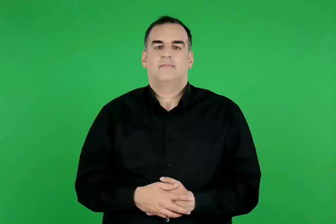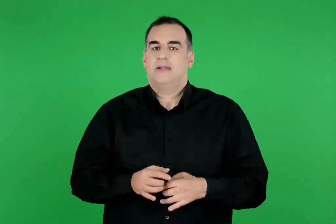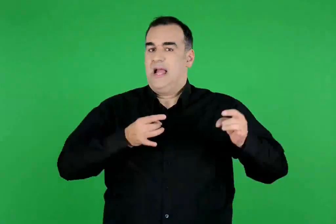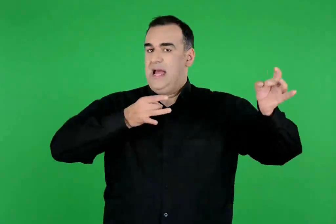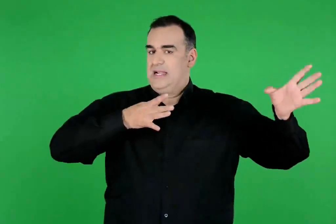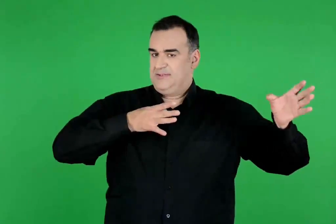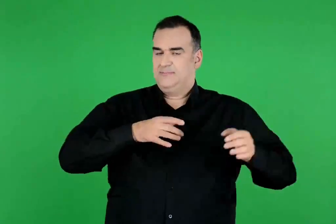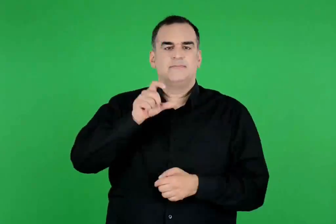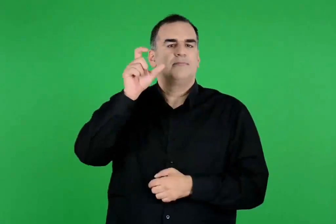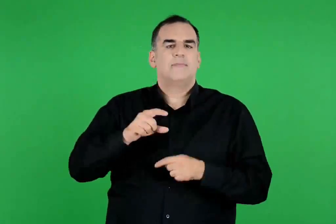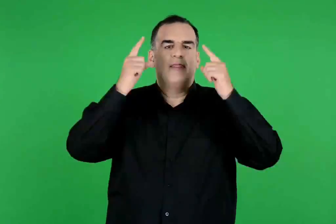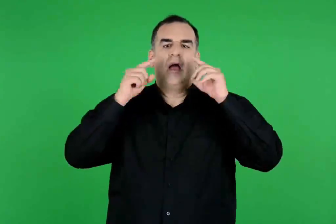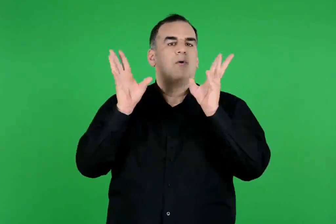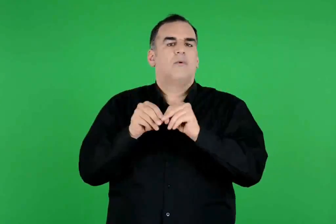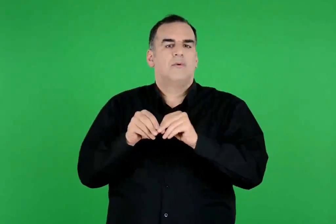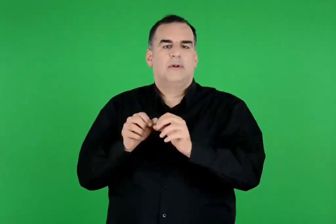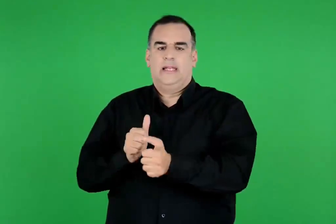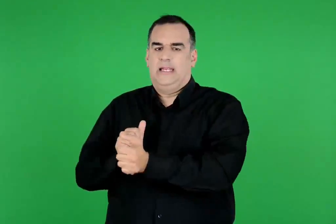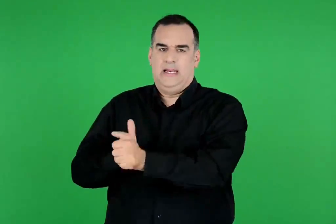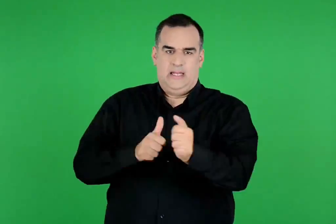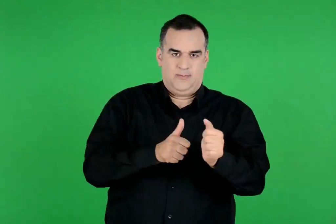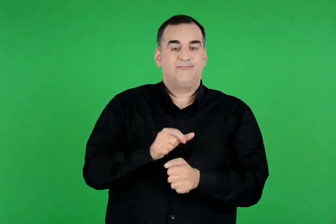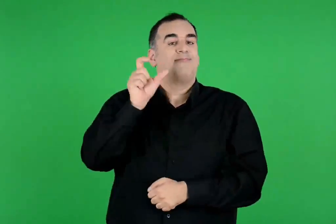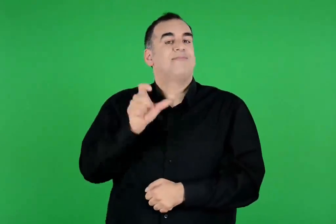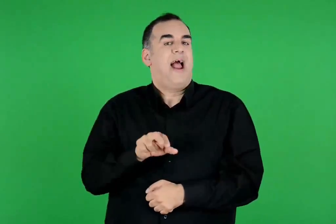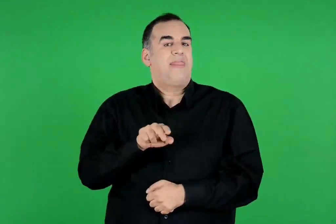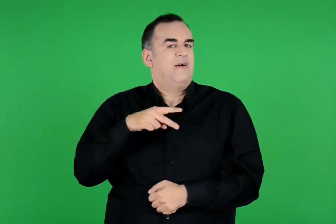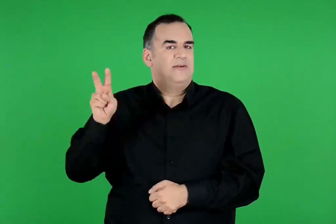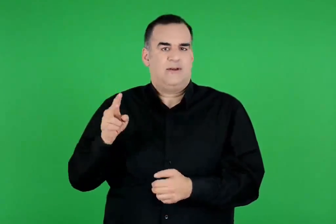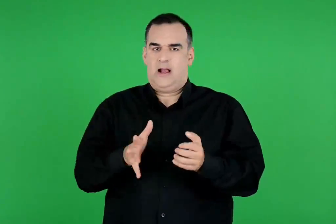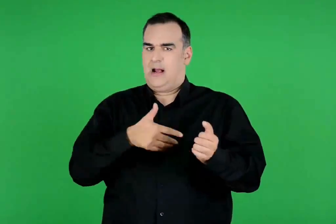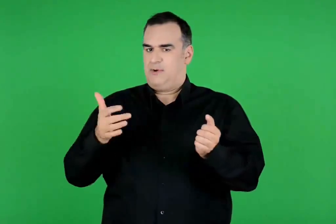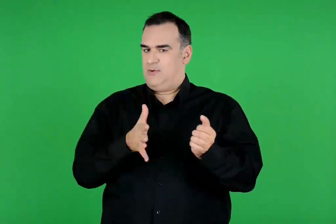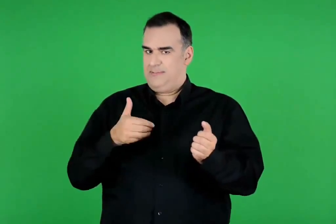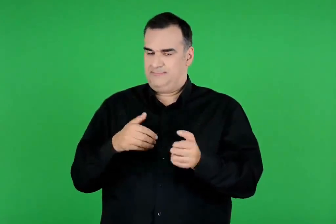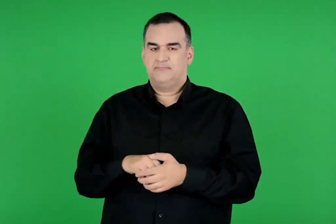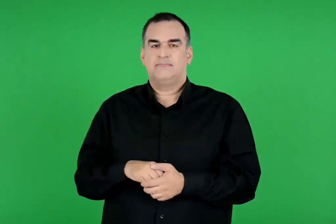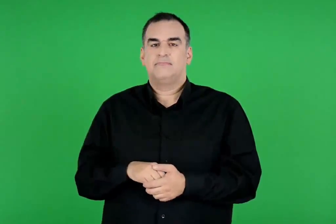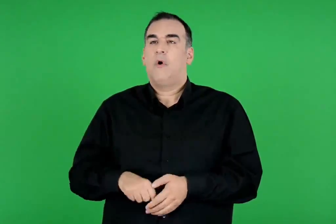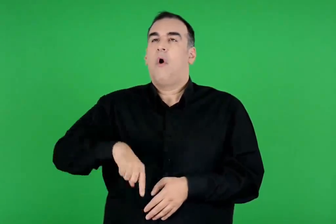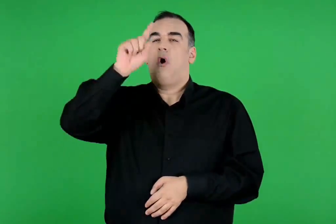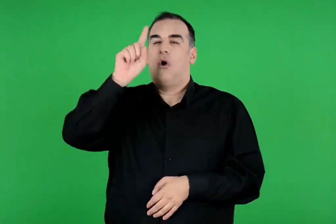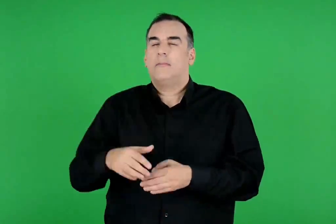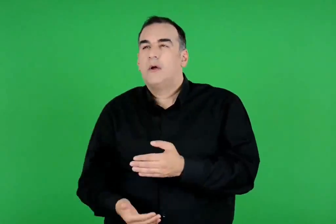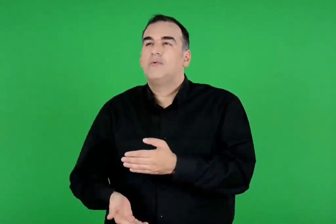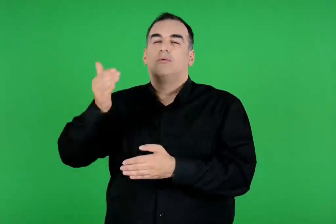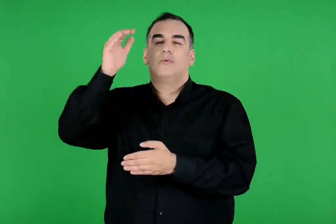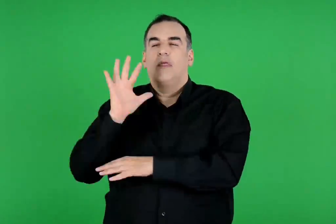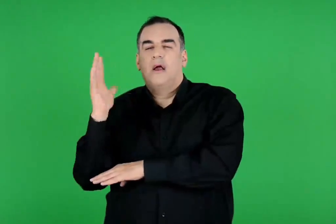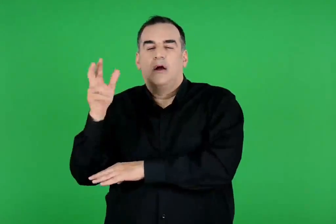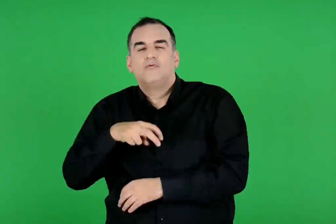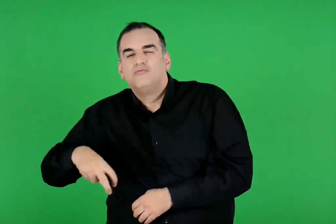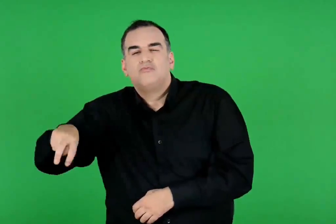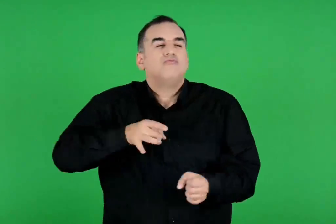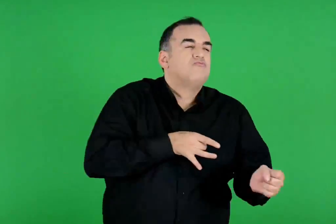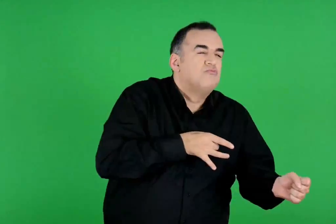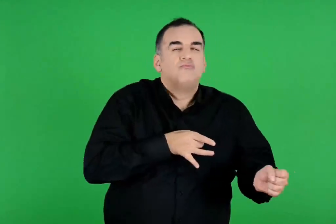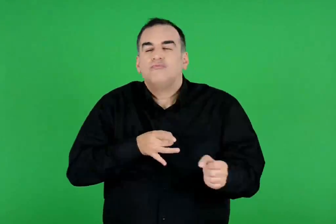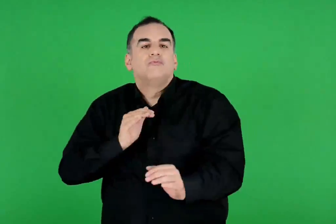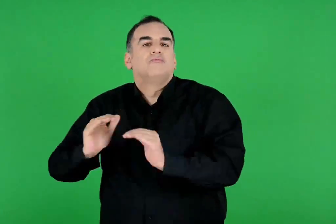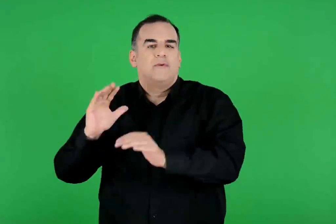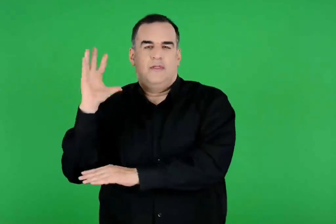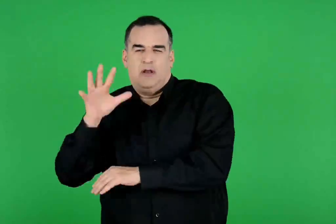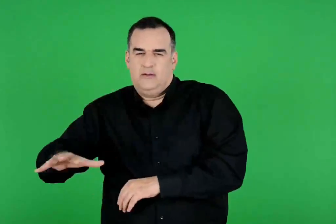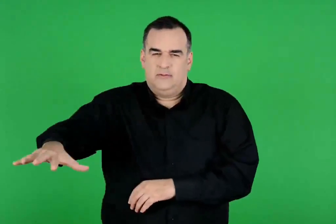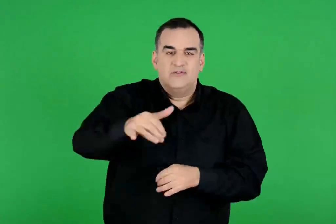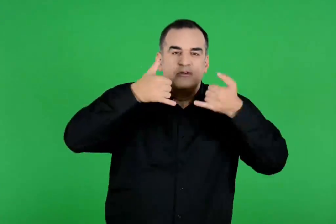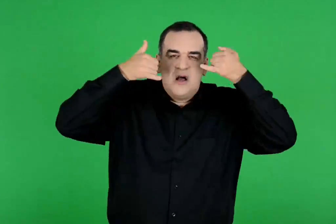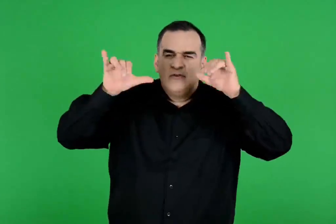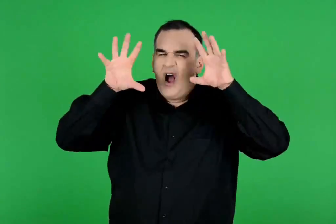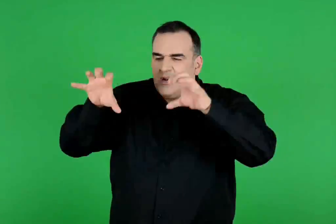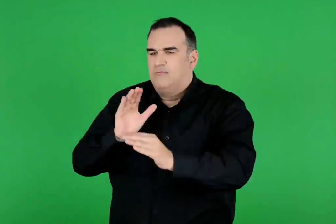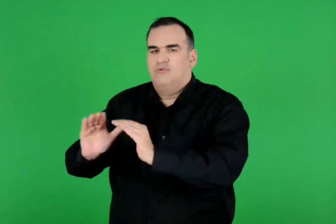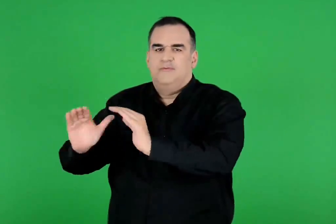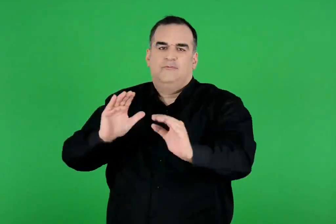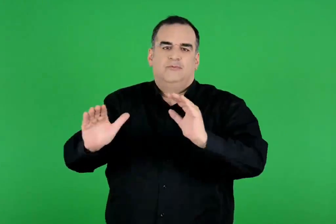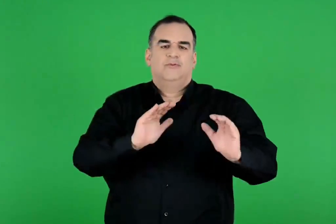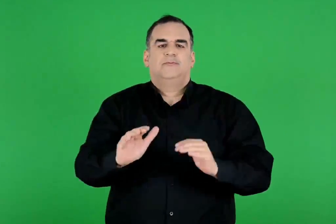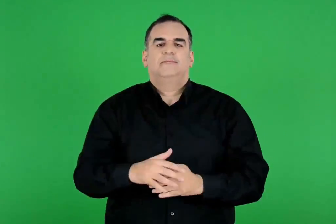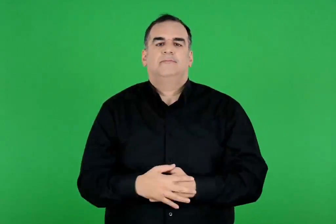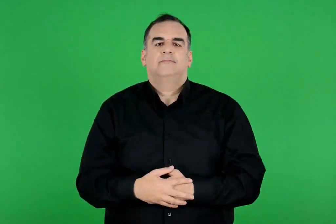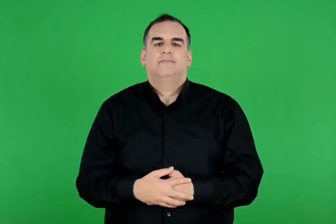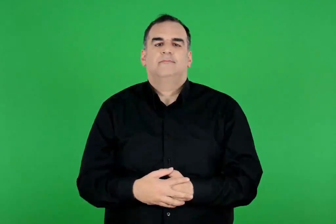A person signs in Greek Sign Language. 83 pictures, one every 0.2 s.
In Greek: η άρτεμη ήταν θεά του κυνηγιού κι αδερφή του απόλλωνα. όλη τη μέρα τριγύριζε στα δάση με το τόξο και τα βέλη της. προστάτευε τα δάση κι όλα τα άγρια ζώα
